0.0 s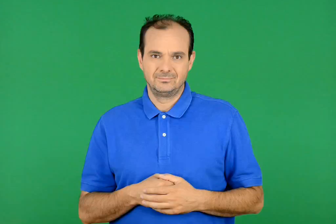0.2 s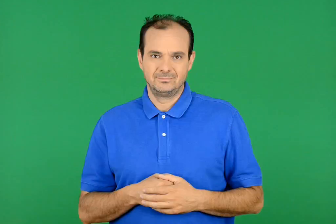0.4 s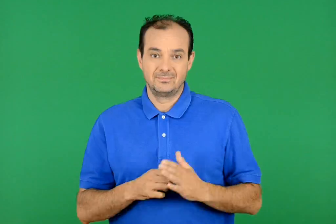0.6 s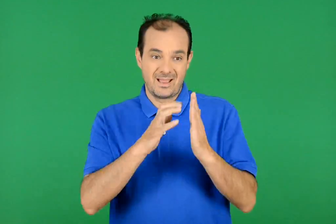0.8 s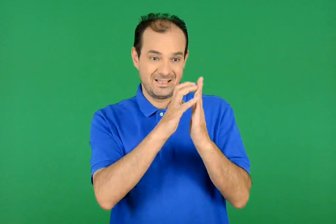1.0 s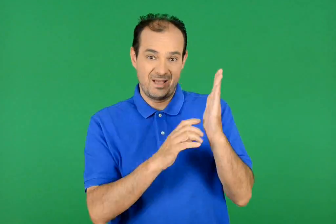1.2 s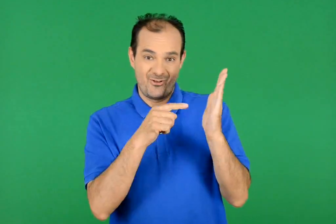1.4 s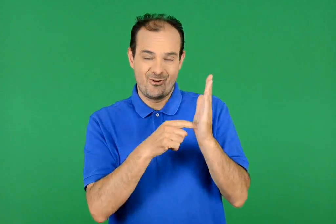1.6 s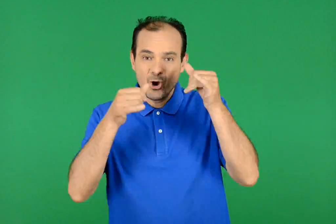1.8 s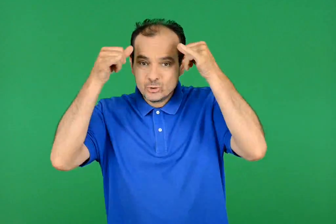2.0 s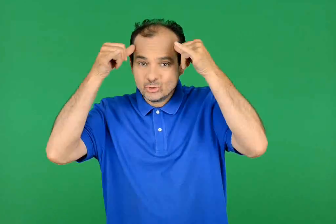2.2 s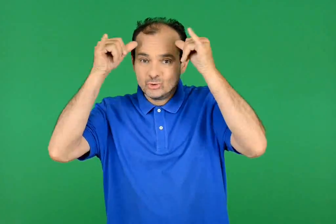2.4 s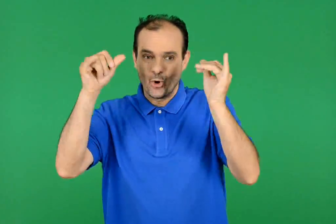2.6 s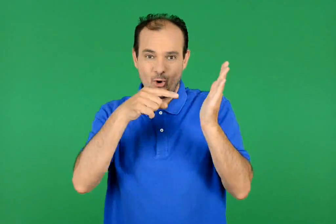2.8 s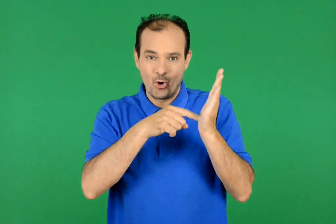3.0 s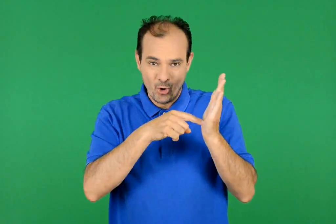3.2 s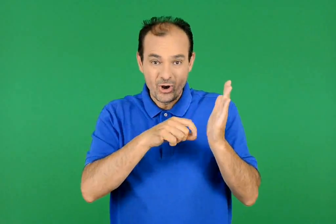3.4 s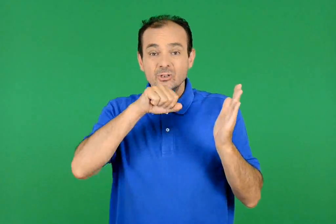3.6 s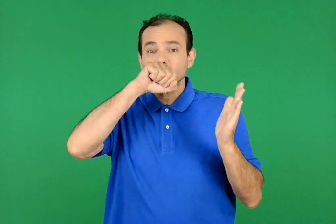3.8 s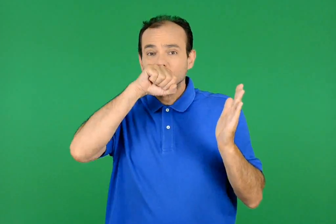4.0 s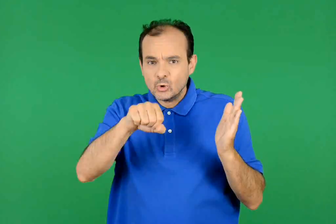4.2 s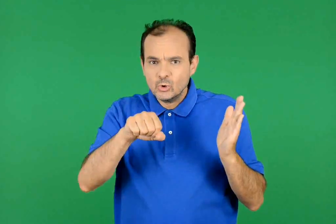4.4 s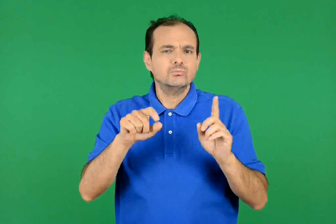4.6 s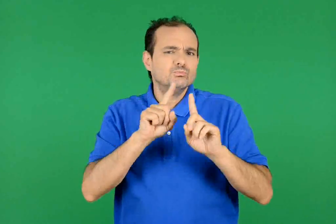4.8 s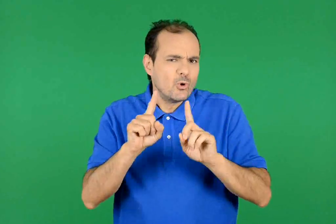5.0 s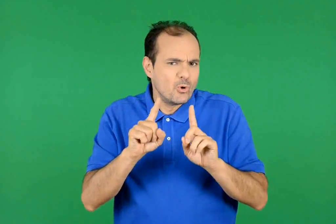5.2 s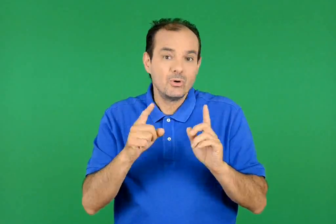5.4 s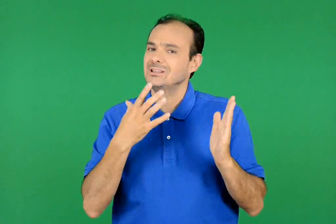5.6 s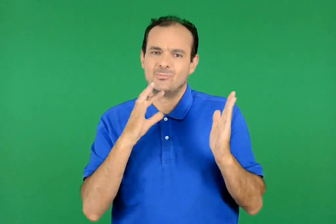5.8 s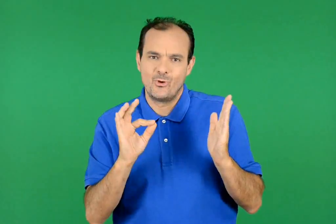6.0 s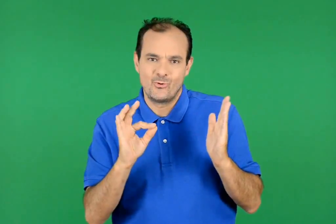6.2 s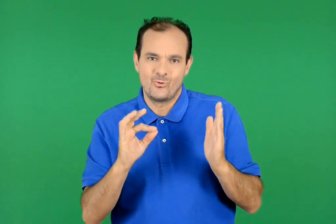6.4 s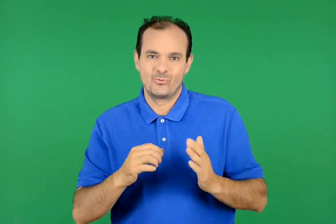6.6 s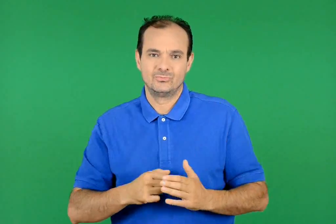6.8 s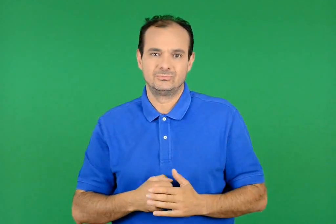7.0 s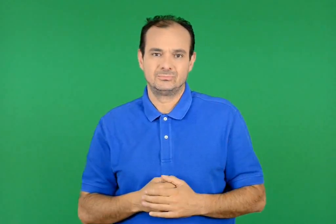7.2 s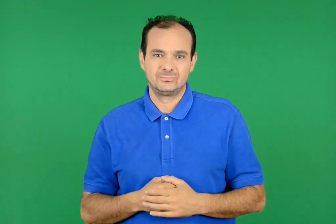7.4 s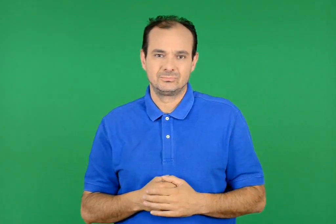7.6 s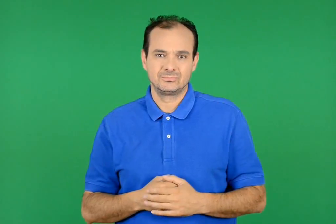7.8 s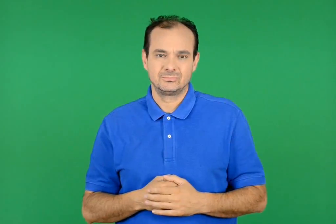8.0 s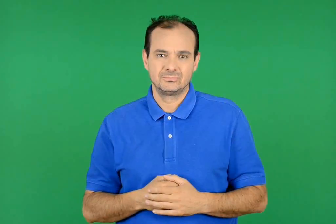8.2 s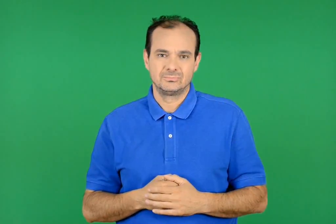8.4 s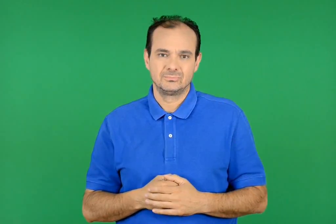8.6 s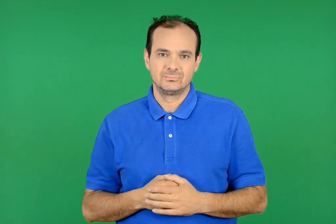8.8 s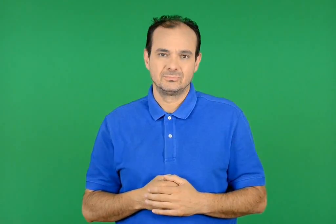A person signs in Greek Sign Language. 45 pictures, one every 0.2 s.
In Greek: ποιο από τα ζώα που αναφέρονται στο ποίημα συμπαθείς περισσότερο ; γιατί ;
